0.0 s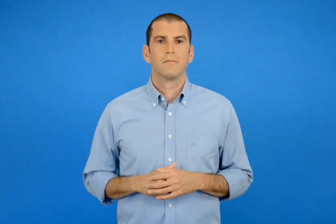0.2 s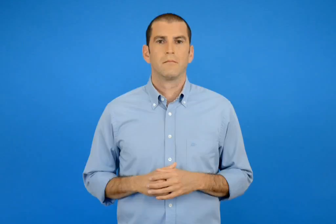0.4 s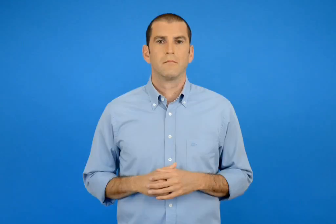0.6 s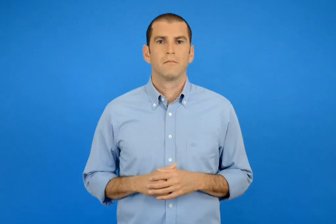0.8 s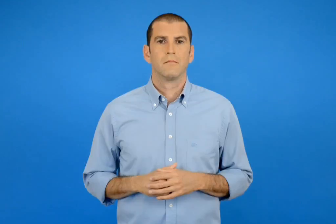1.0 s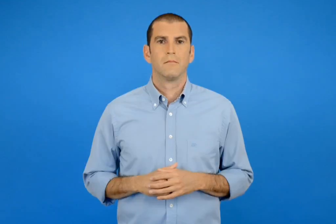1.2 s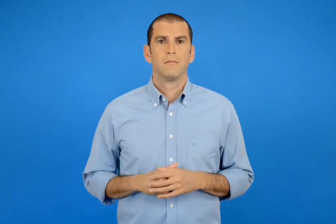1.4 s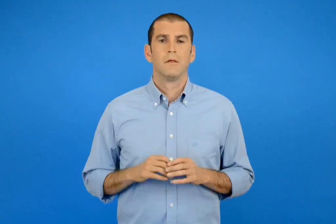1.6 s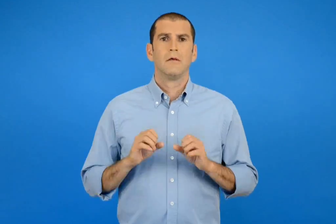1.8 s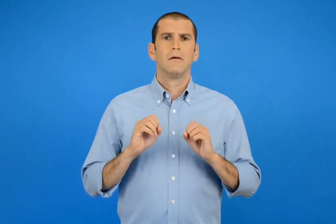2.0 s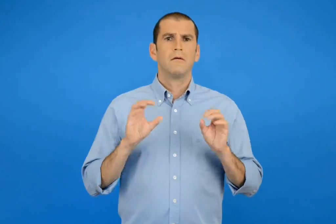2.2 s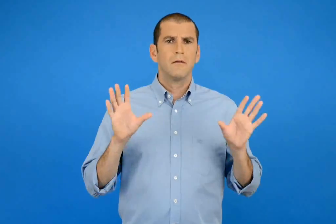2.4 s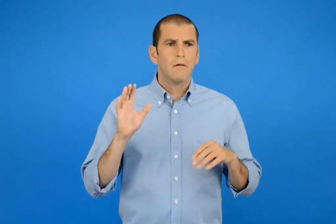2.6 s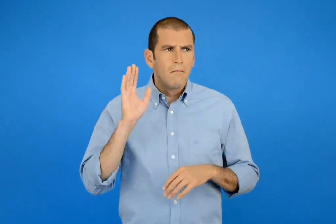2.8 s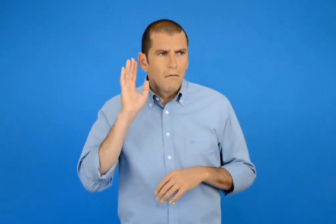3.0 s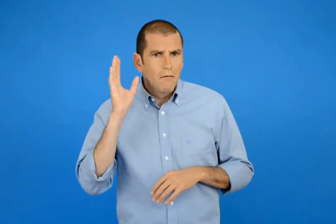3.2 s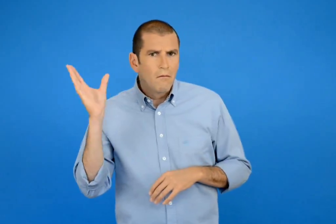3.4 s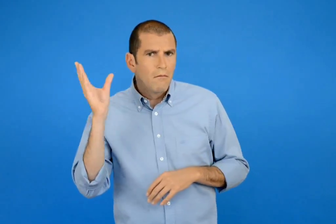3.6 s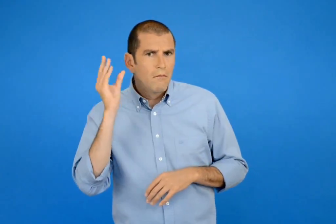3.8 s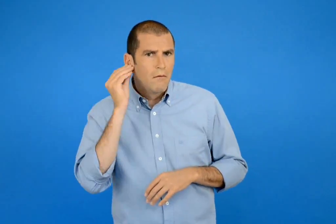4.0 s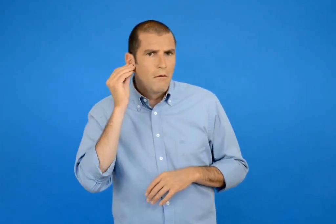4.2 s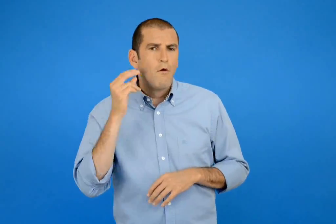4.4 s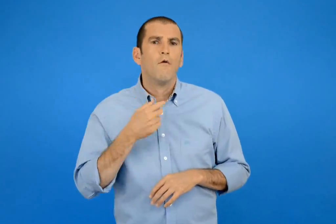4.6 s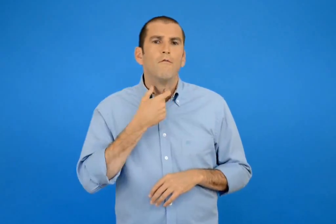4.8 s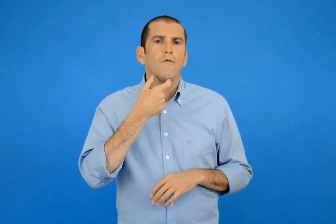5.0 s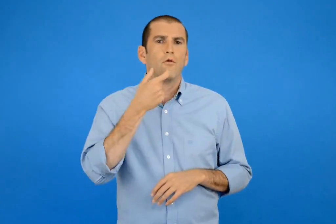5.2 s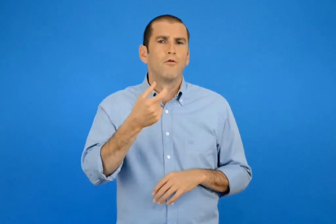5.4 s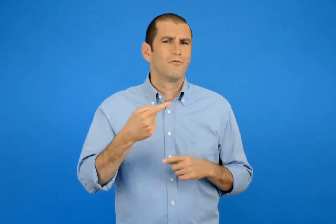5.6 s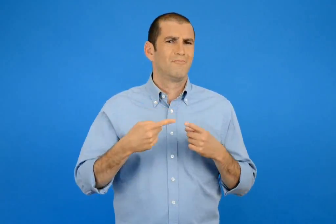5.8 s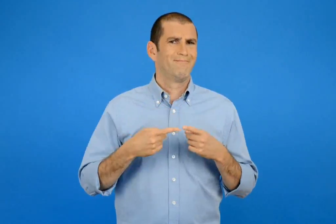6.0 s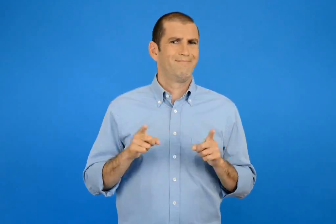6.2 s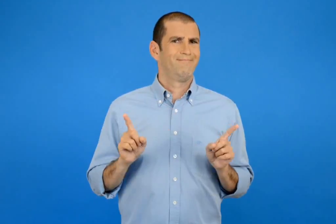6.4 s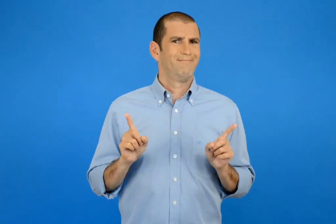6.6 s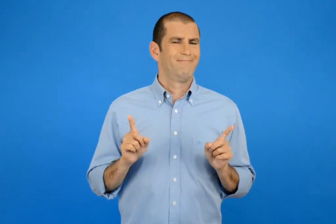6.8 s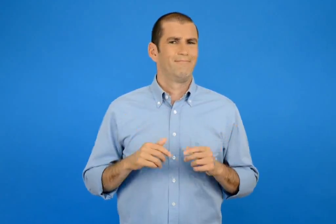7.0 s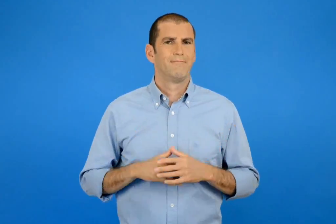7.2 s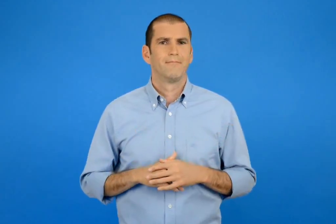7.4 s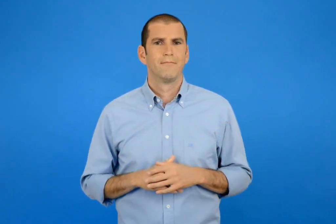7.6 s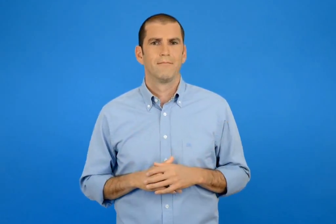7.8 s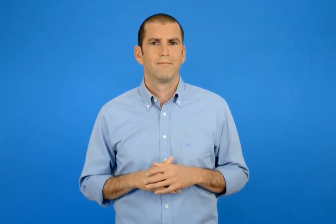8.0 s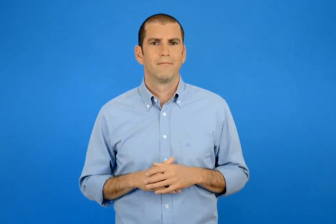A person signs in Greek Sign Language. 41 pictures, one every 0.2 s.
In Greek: και ξαφνικά ακούστηκε μια φωνή ξιδάτη
